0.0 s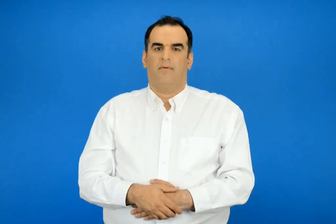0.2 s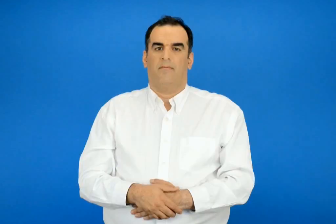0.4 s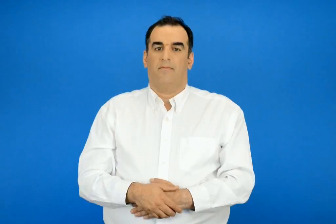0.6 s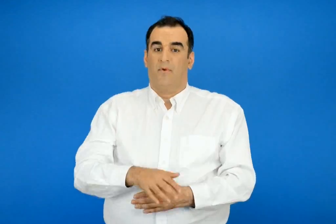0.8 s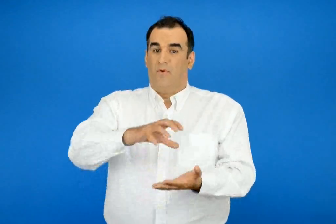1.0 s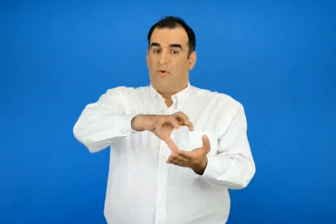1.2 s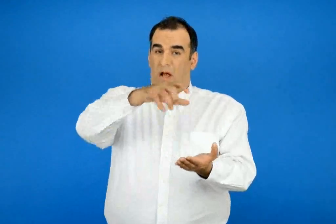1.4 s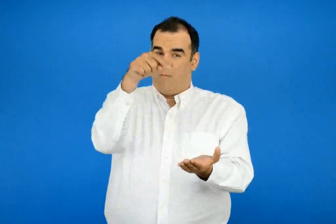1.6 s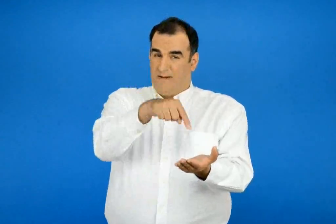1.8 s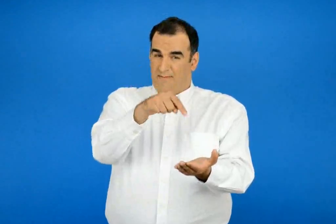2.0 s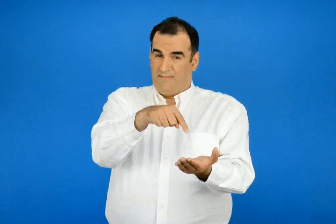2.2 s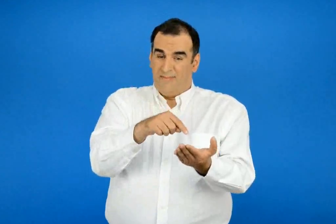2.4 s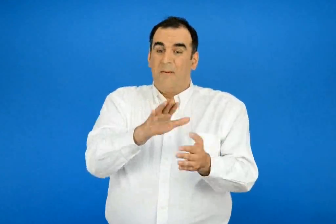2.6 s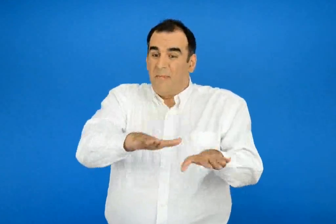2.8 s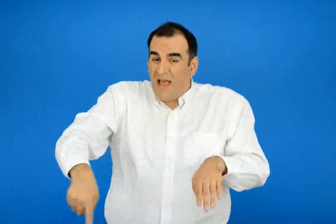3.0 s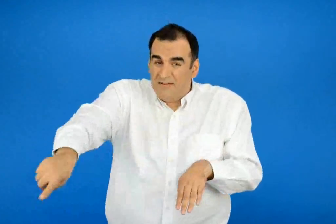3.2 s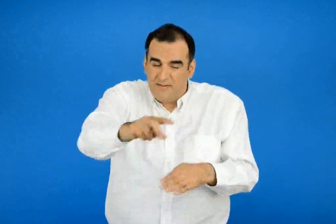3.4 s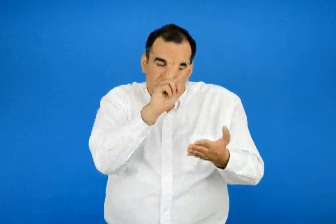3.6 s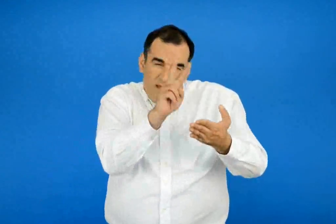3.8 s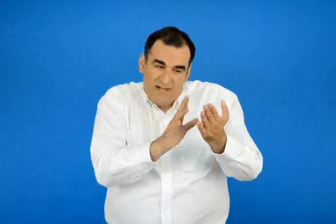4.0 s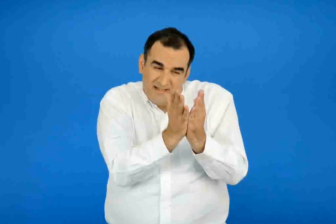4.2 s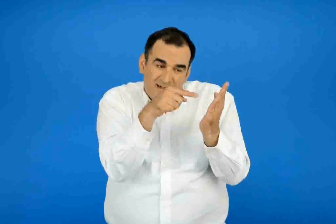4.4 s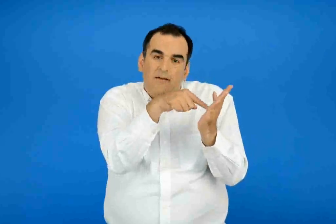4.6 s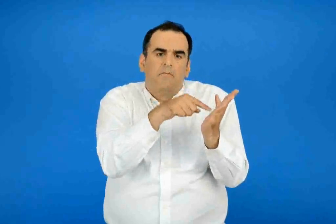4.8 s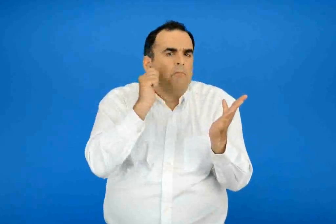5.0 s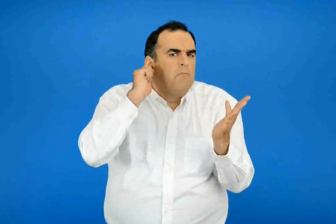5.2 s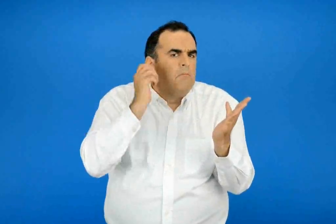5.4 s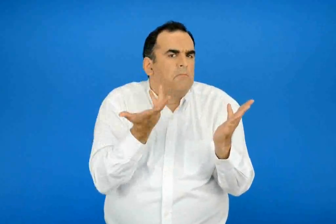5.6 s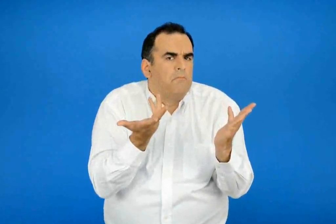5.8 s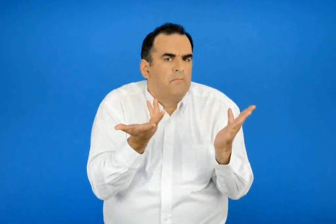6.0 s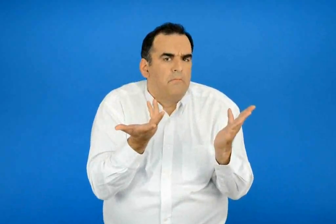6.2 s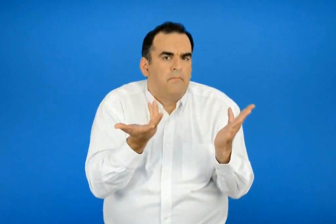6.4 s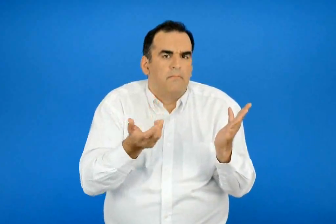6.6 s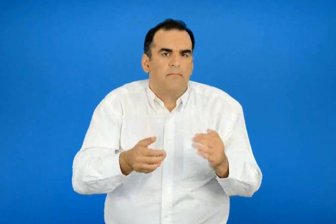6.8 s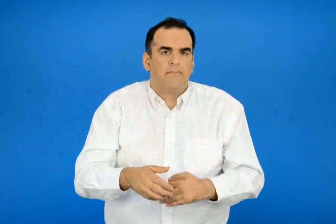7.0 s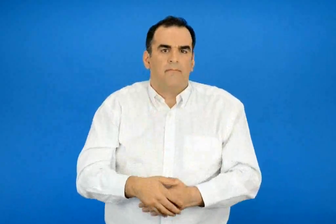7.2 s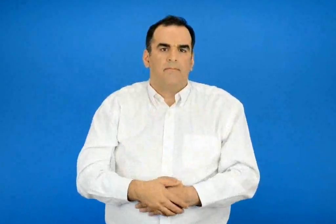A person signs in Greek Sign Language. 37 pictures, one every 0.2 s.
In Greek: πως λέγονται αυτά που διάβαζαν τα παιδιά στη χωχαρουπα ;
